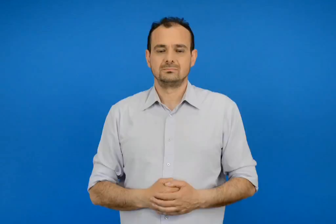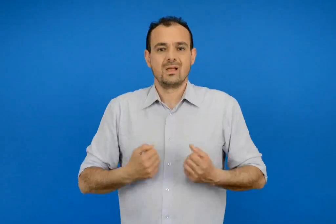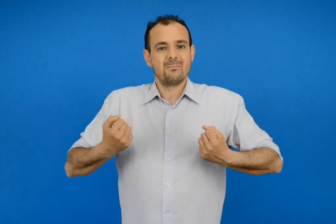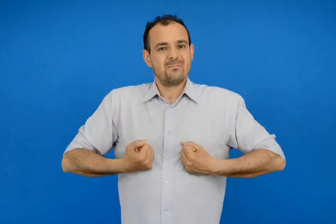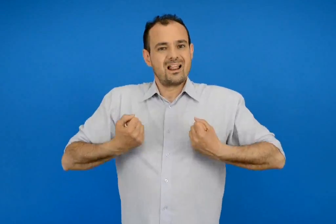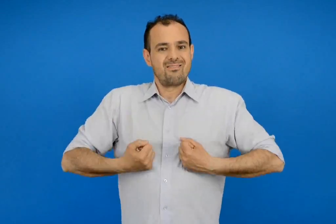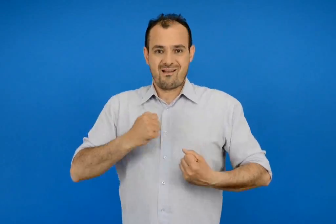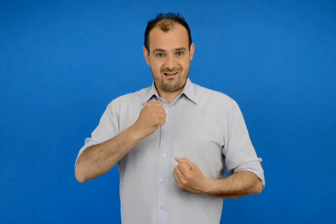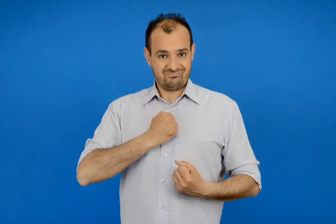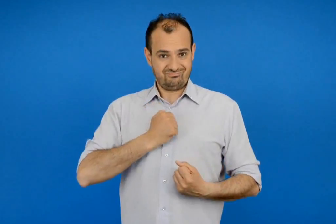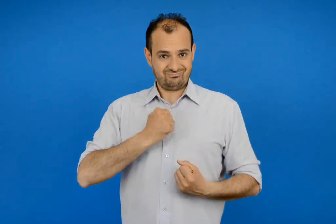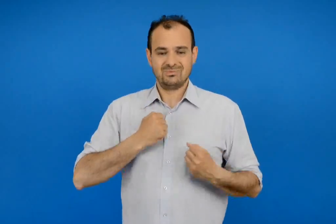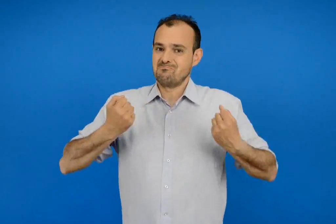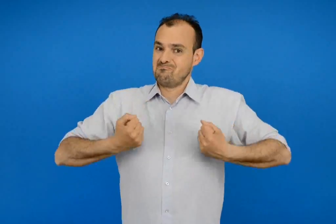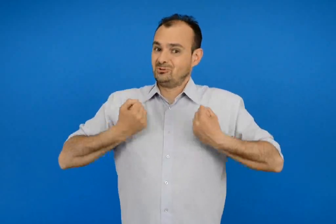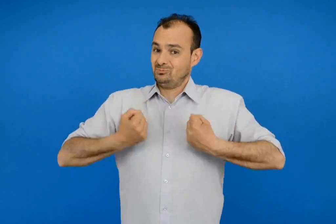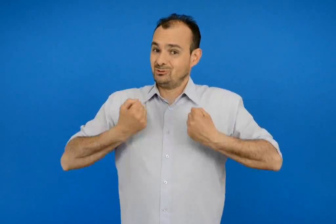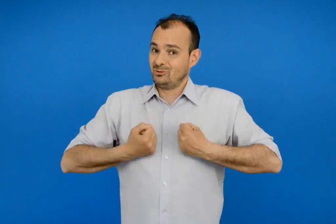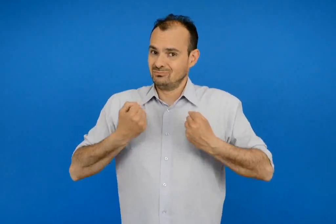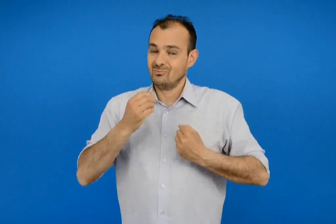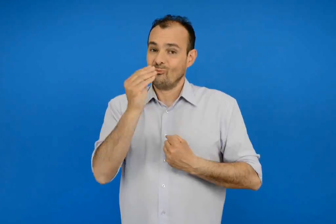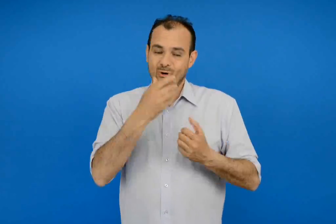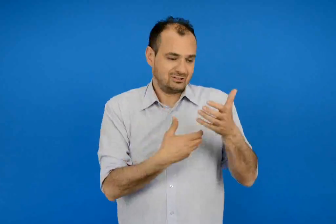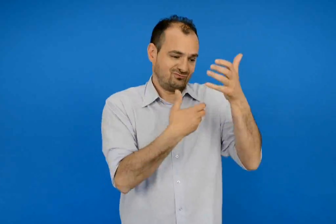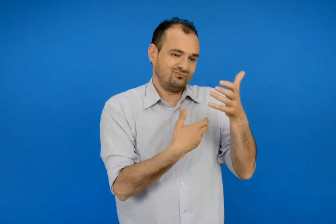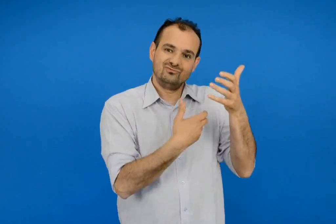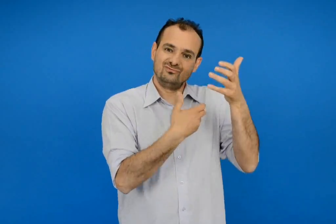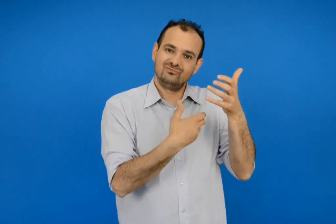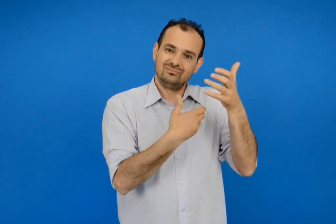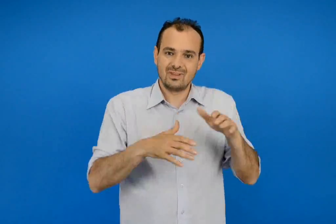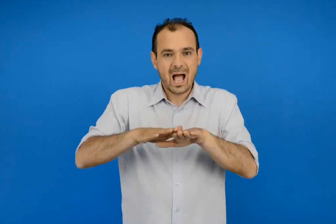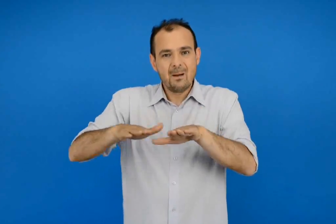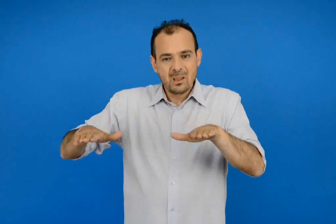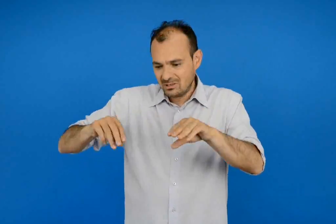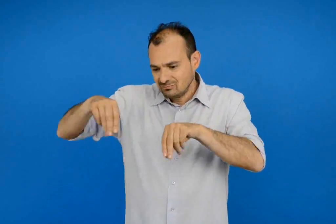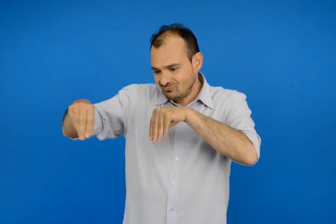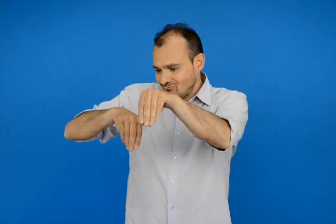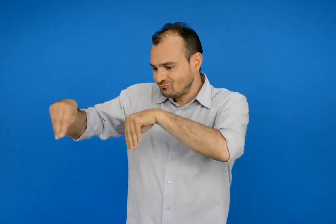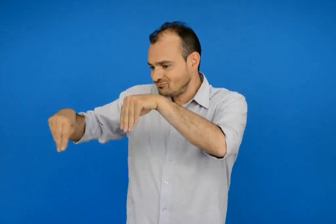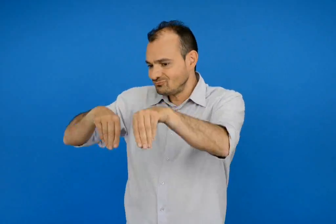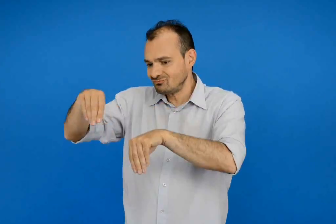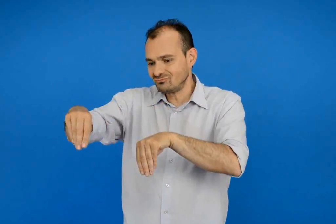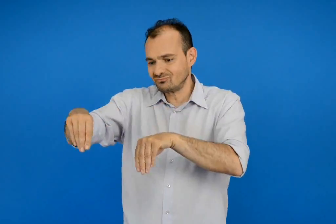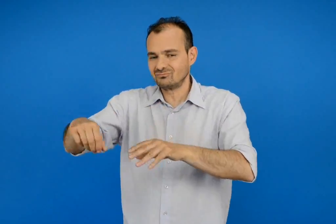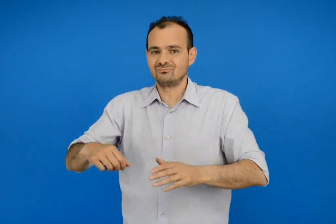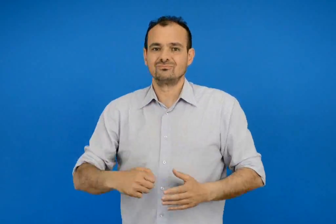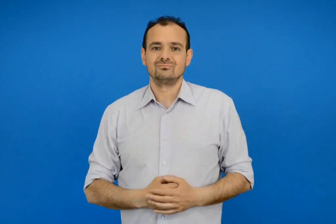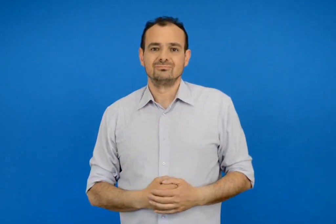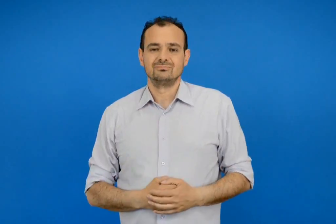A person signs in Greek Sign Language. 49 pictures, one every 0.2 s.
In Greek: να παίζω με τα παιχνίδια μου κούκλες επιτραπέζια
